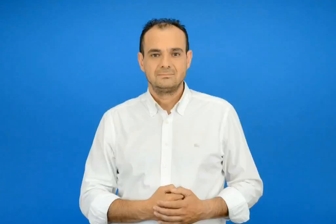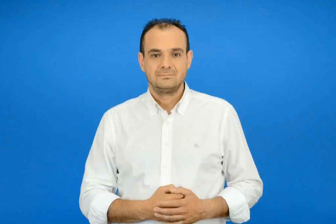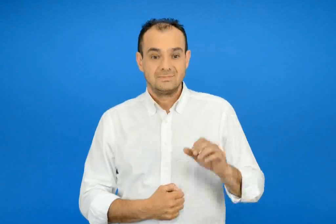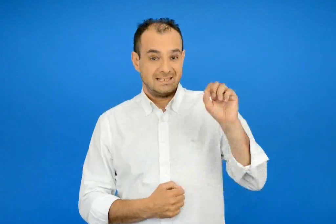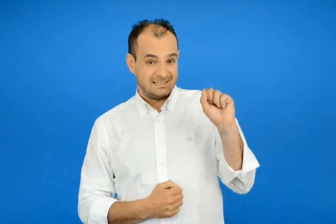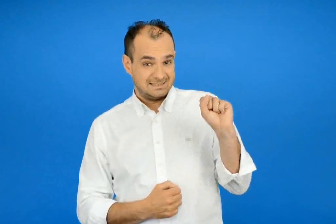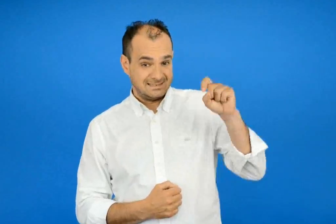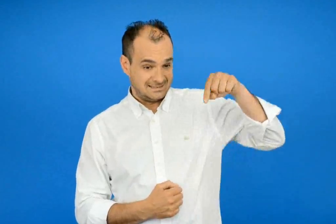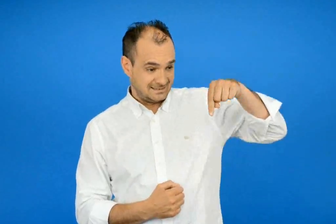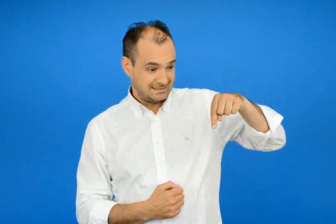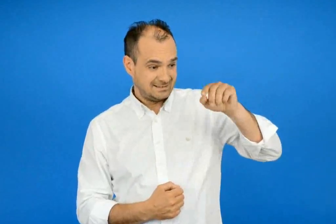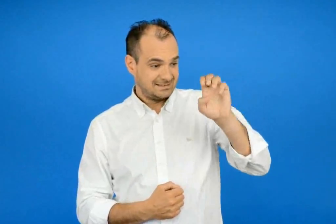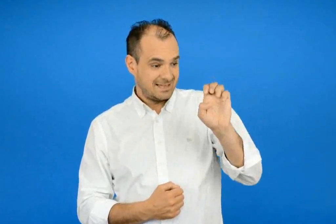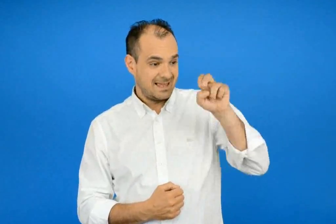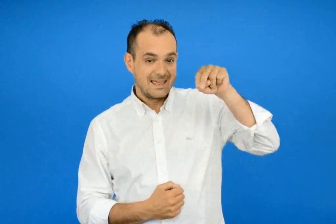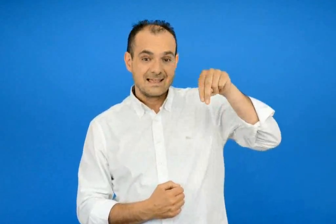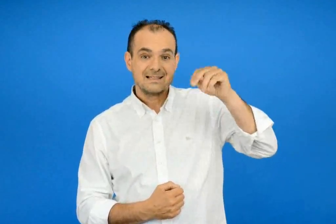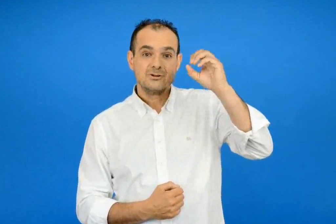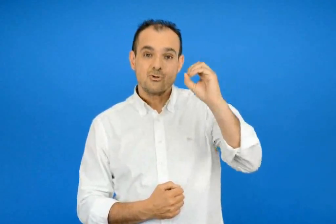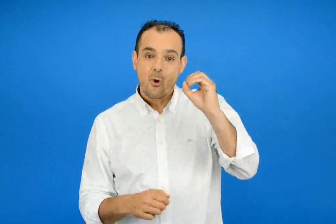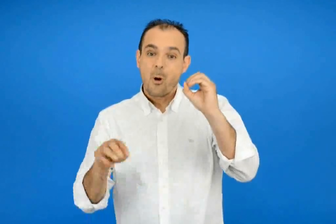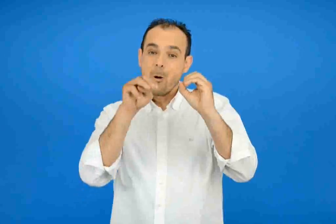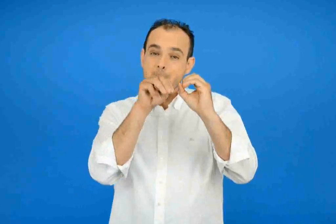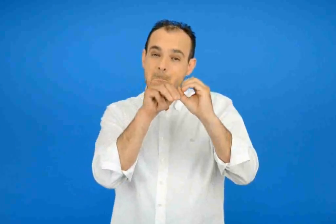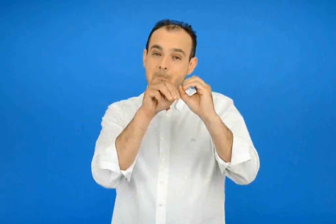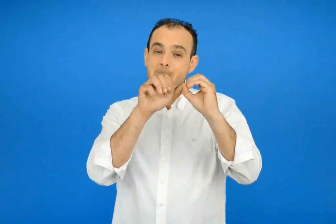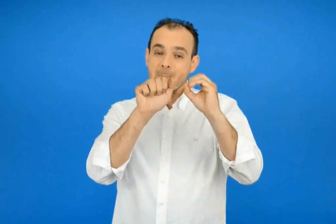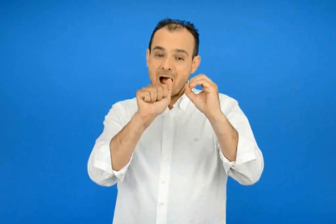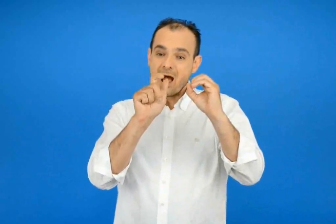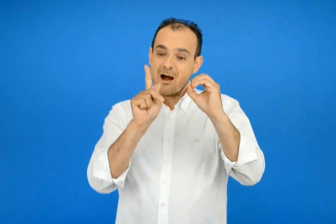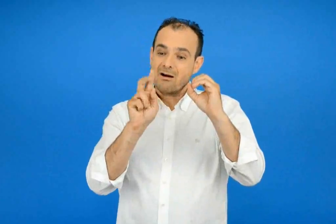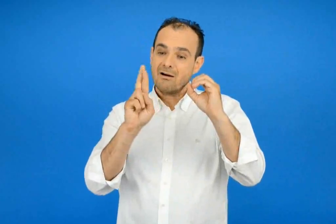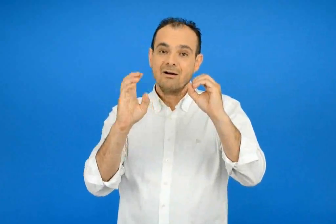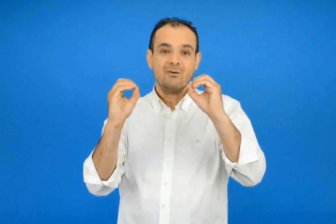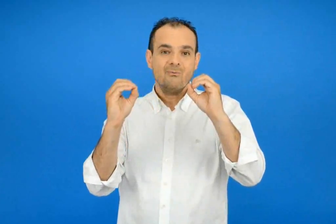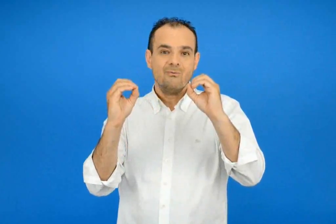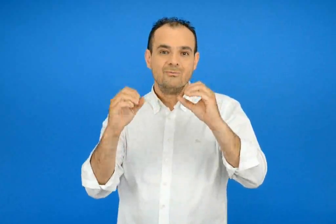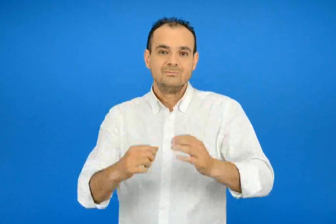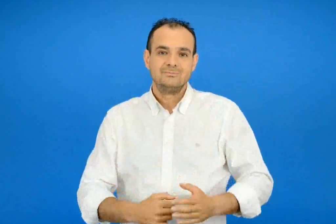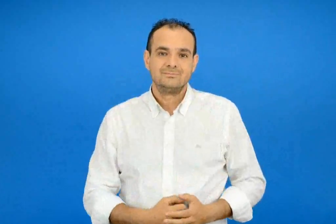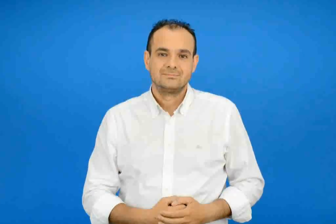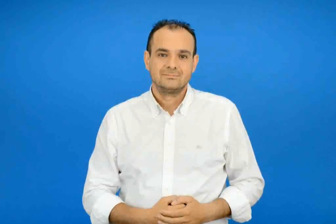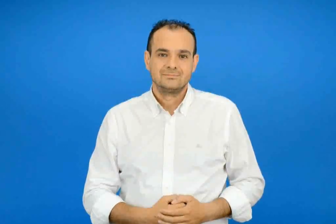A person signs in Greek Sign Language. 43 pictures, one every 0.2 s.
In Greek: στενόμακρο
